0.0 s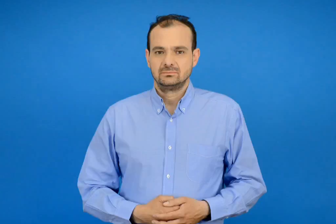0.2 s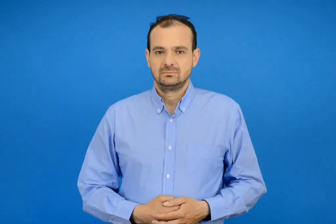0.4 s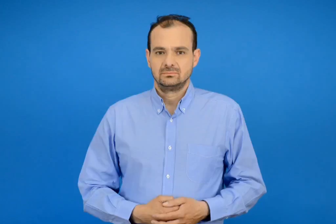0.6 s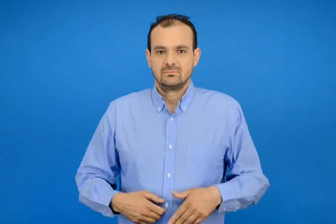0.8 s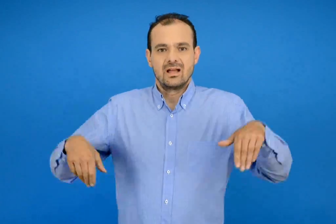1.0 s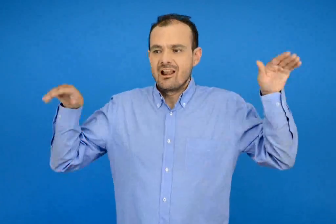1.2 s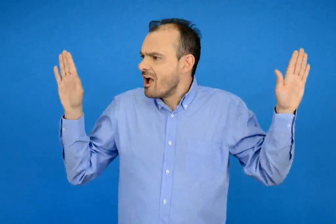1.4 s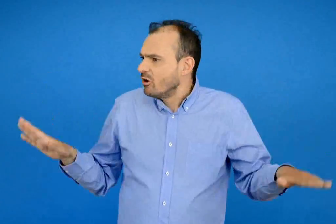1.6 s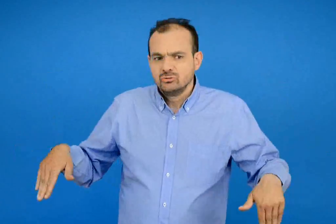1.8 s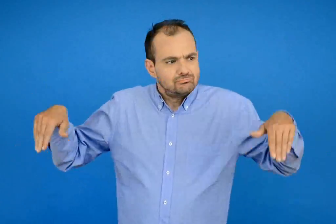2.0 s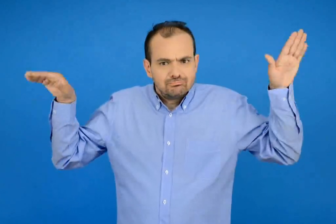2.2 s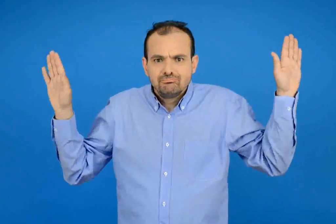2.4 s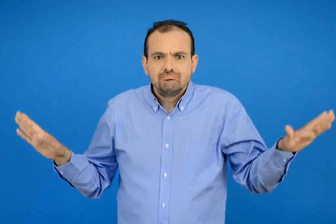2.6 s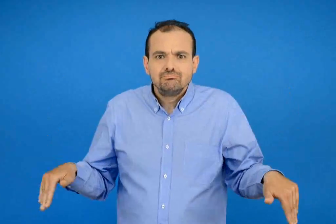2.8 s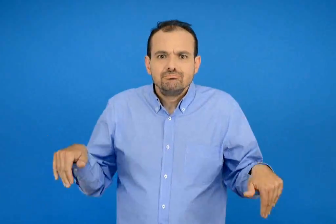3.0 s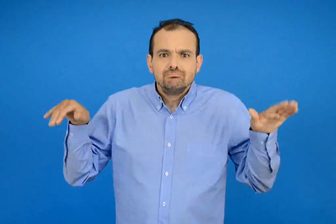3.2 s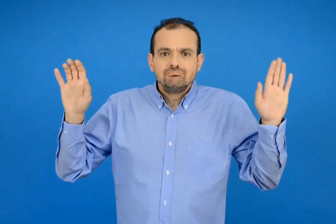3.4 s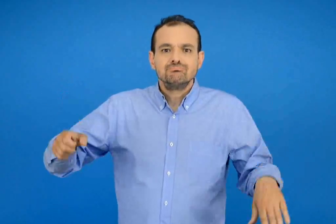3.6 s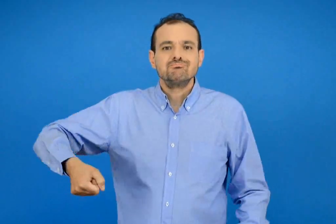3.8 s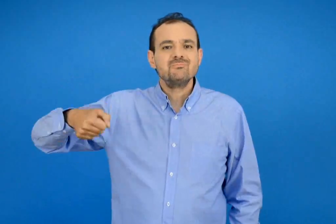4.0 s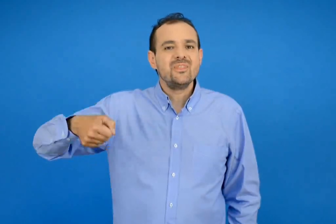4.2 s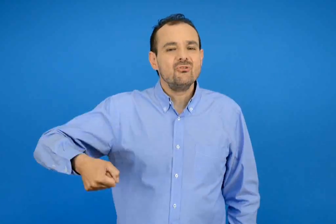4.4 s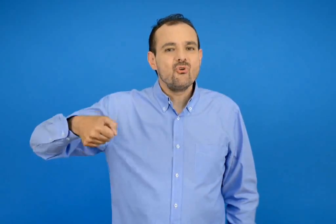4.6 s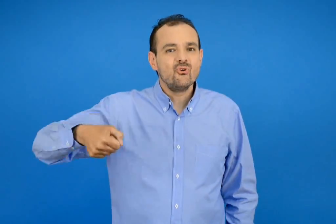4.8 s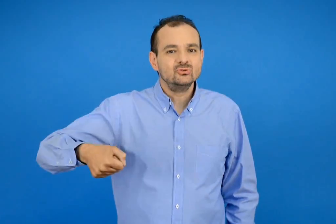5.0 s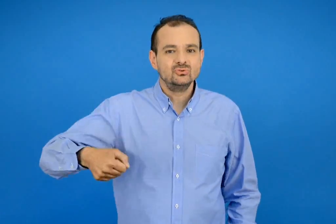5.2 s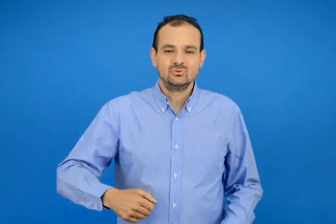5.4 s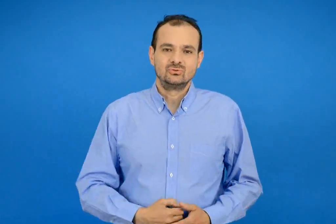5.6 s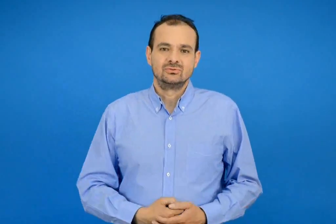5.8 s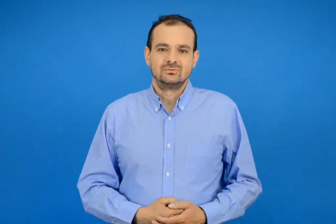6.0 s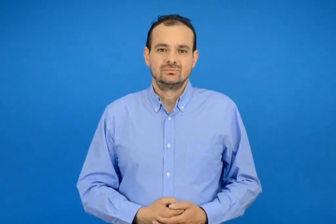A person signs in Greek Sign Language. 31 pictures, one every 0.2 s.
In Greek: ένας γλάρος δικηγόρος
